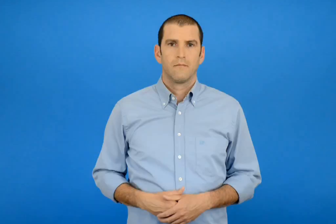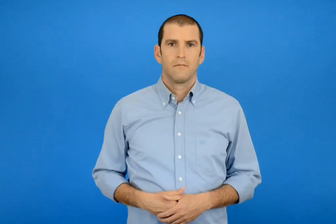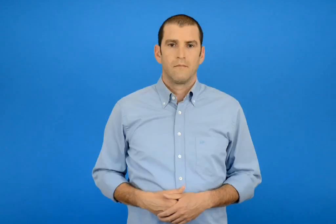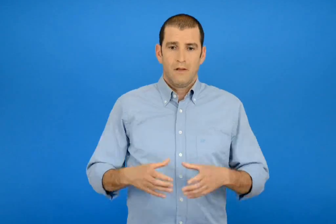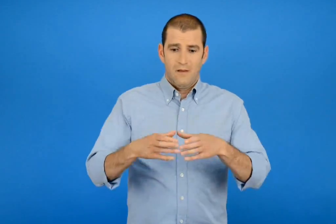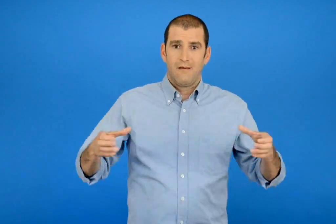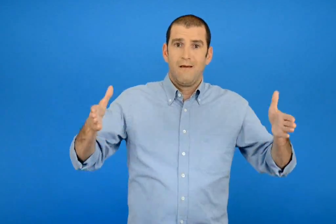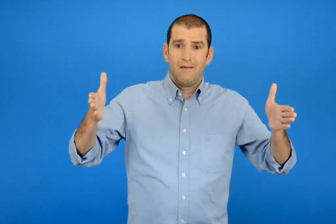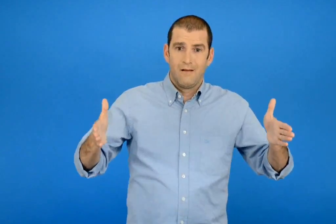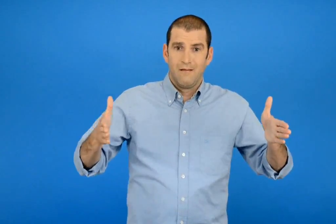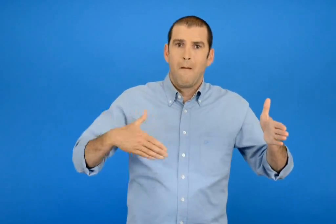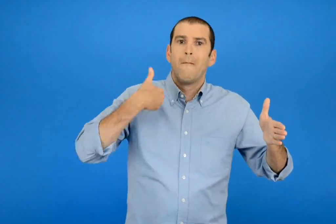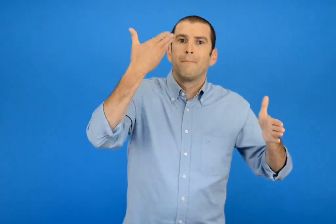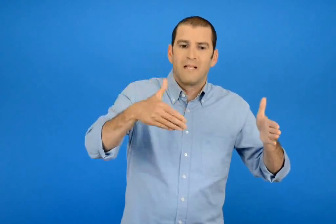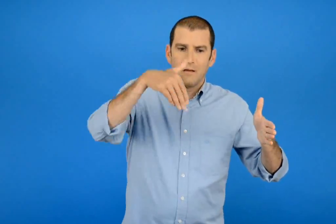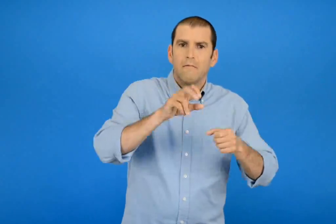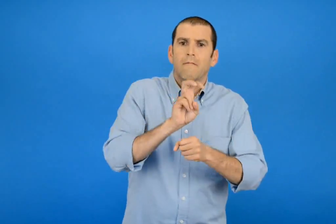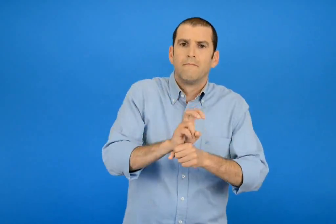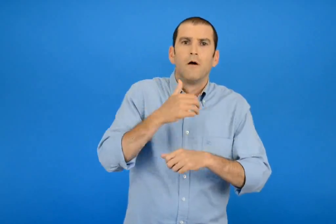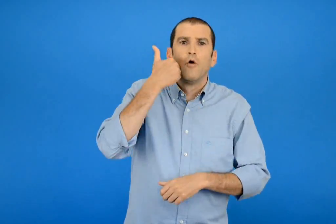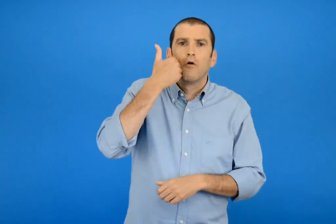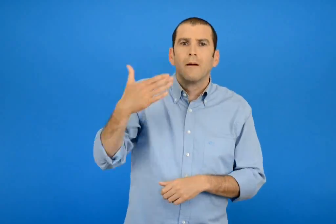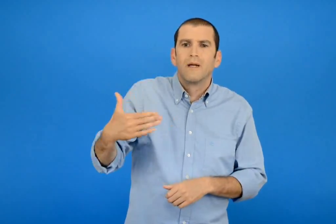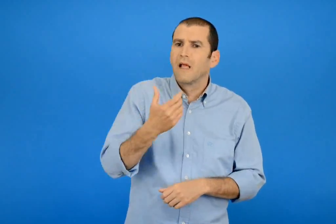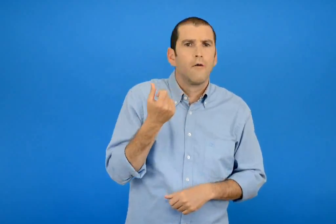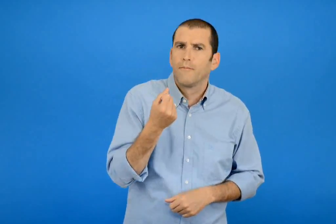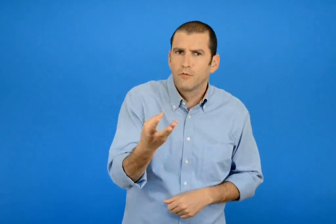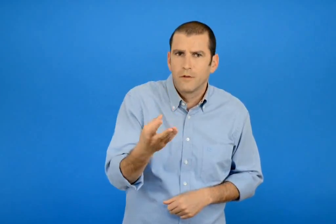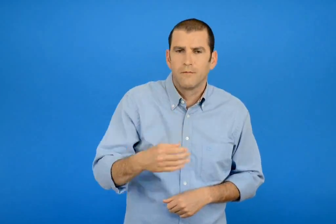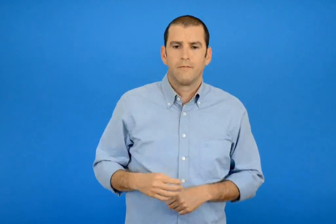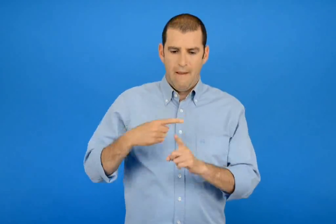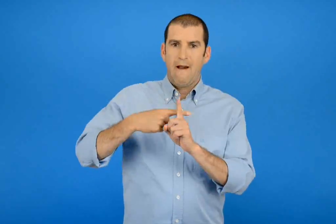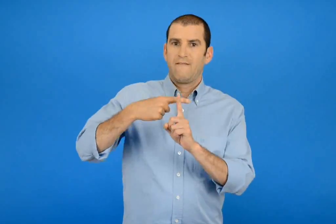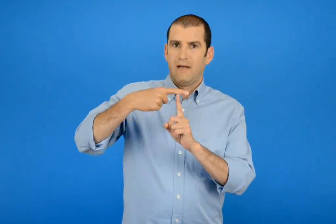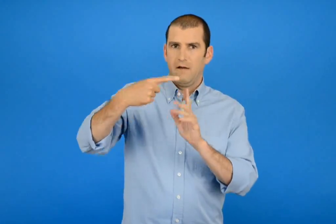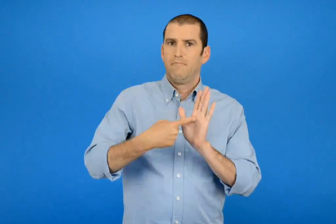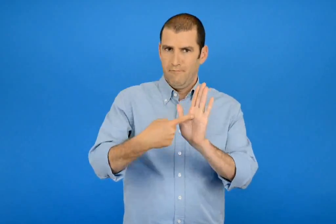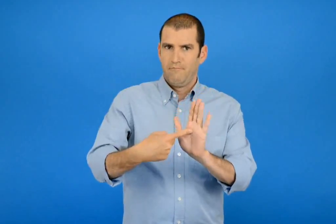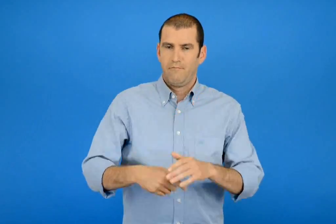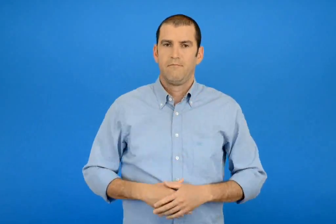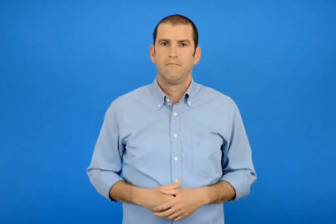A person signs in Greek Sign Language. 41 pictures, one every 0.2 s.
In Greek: πόσα κόκκινα ψαράκια έμειναν μετά ; δείχνω στον άβακα
